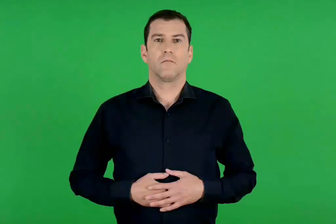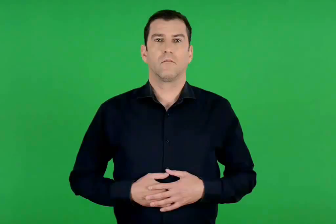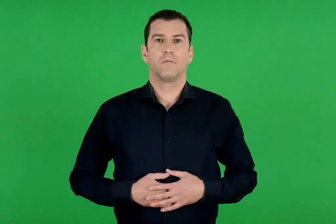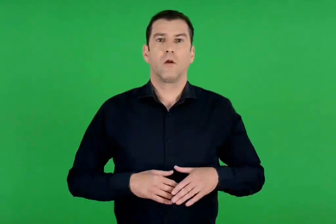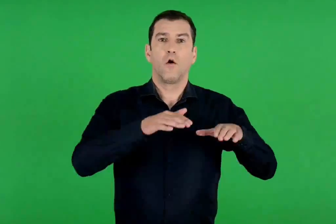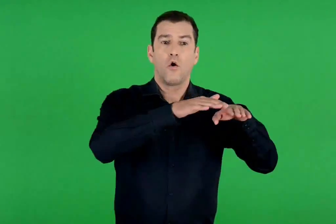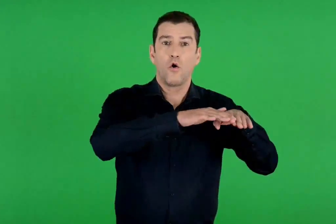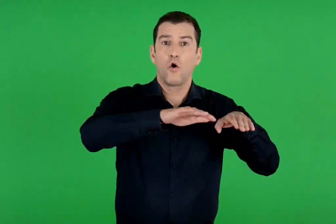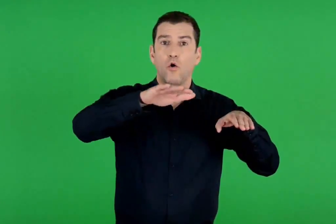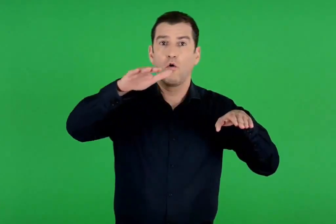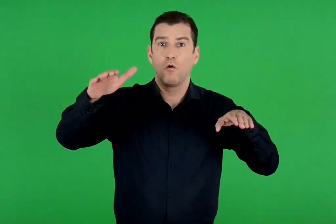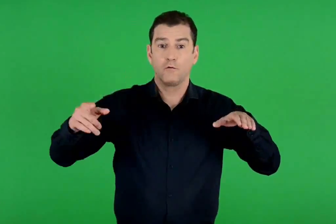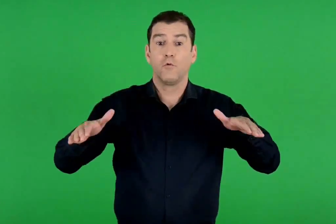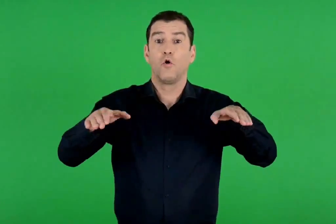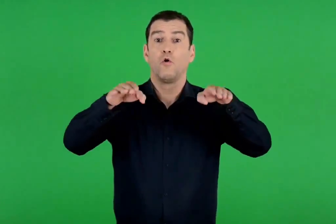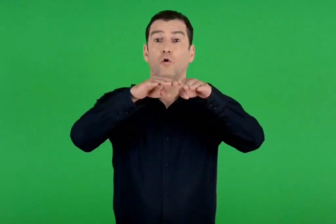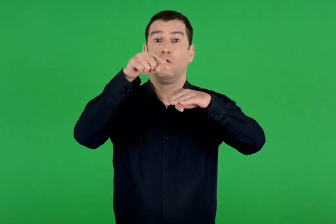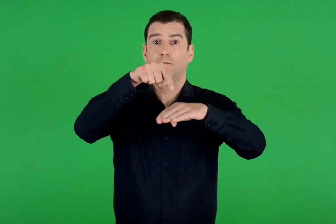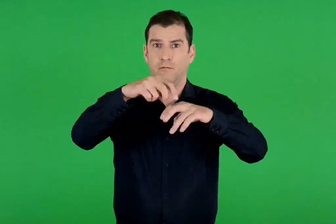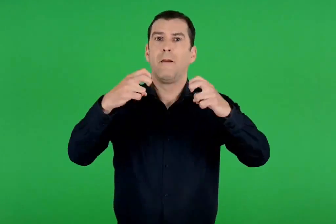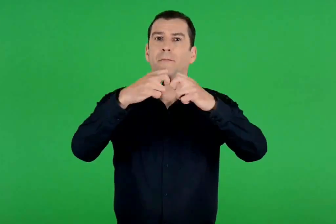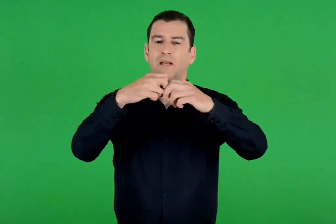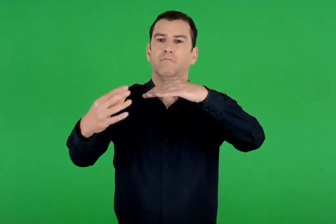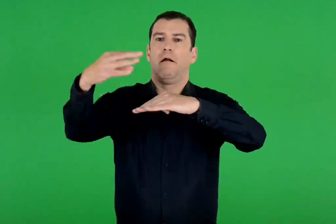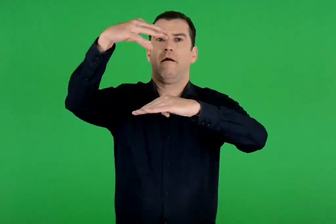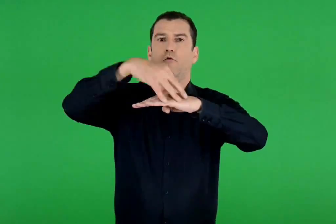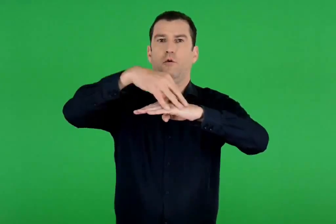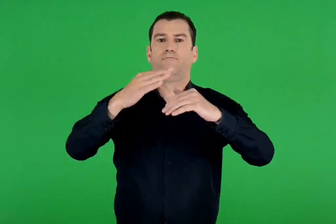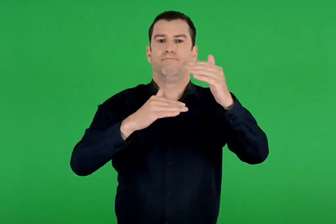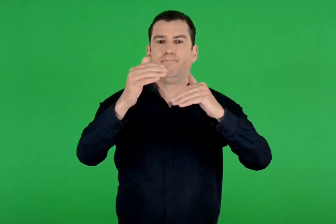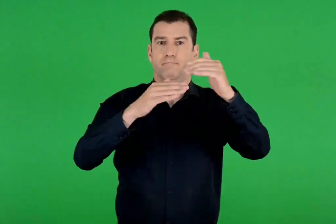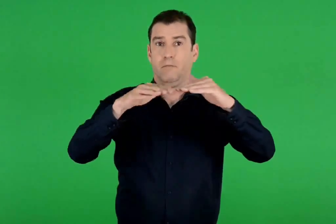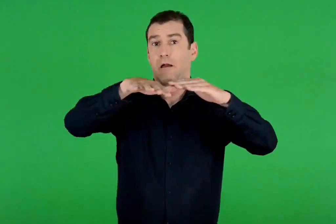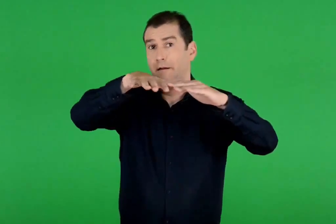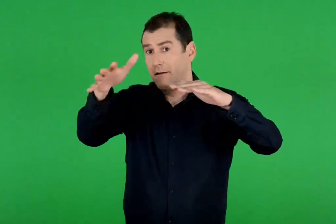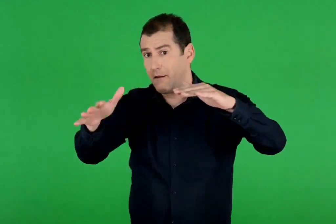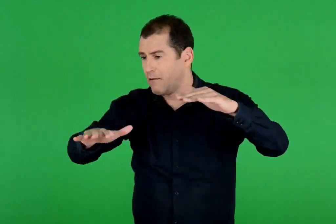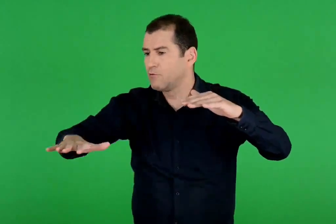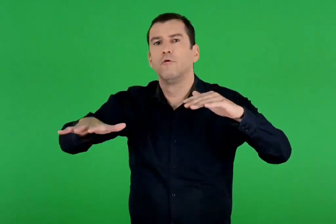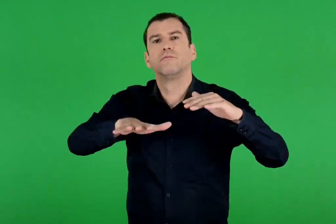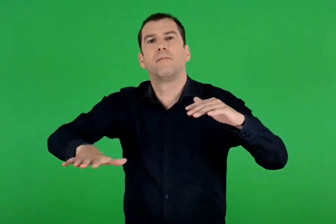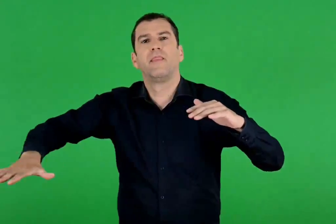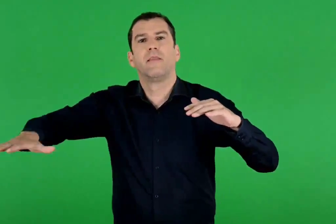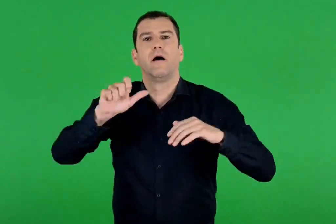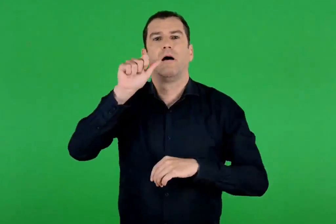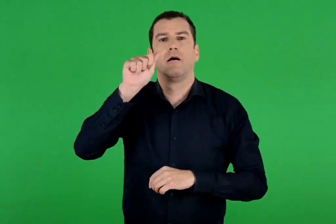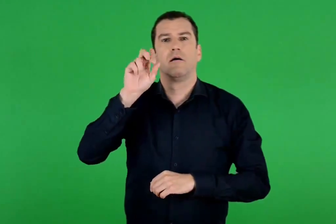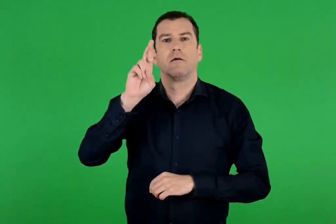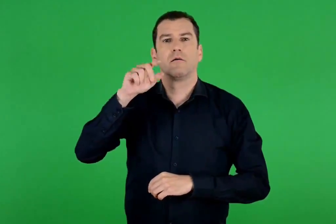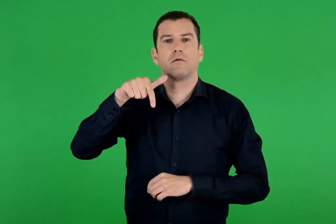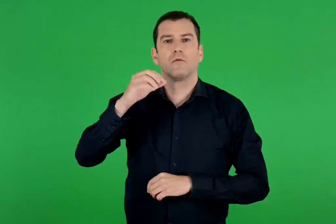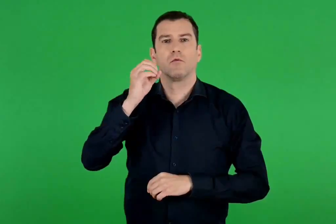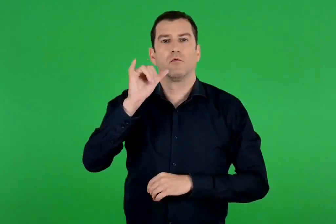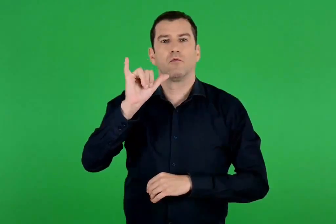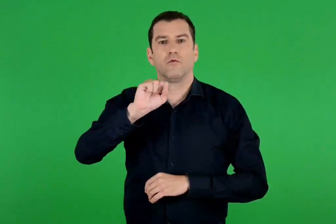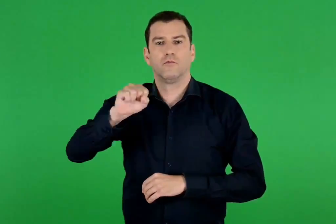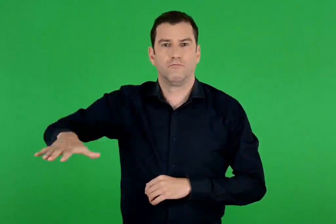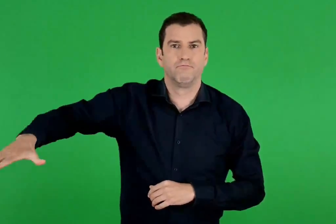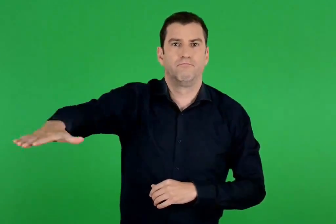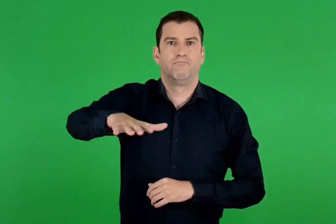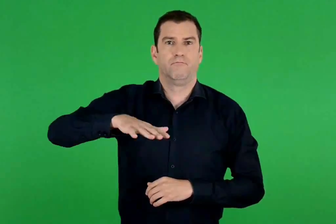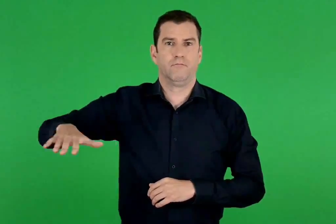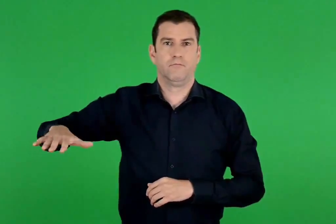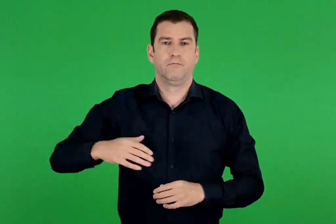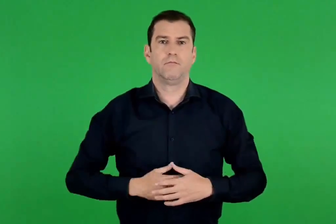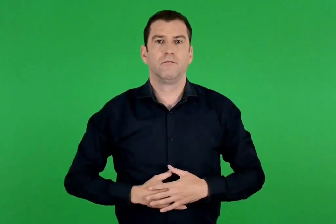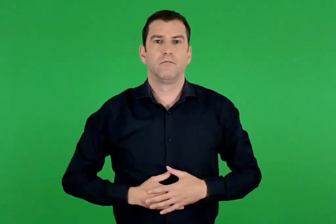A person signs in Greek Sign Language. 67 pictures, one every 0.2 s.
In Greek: η ακρόπολη των μυκηνών χτισμένη στην κορυφή του λόφου. κάτω απλώνεται η πεδιάδα του άργους
